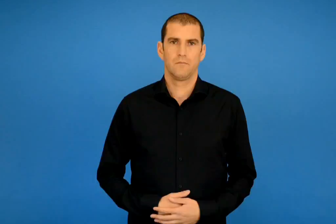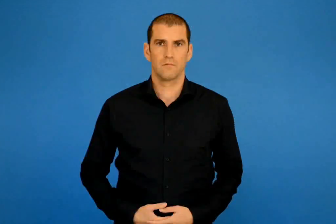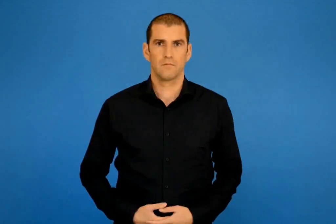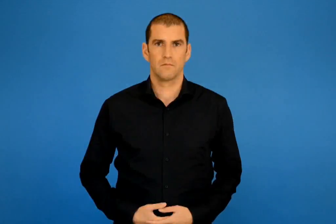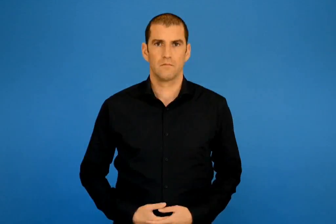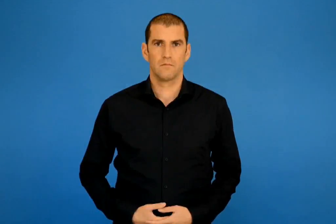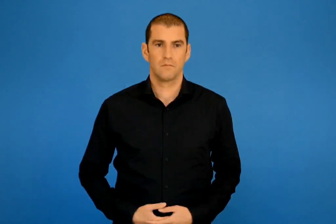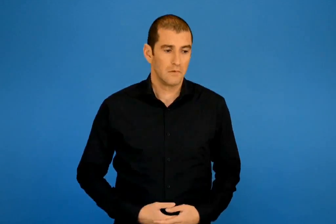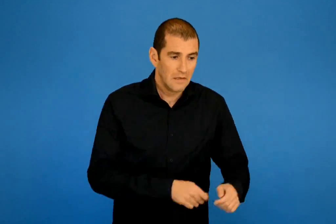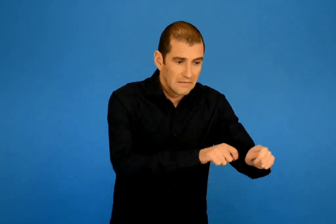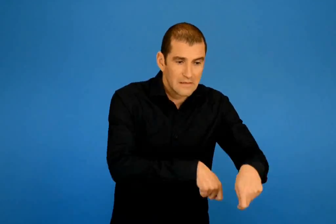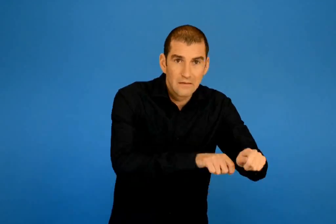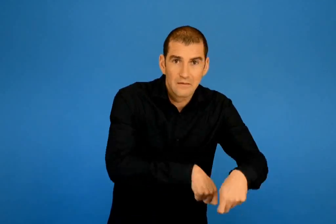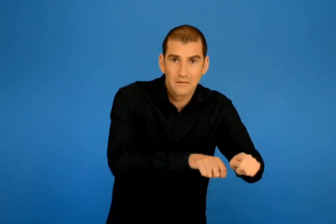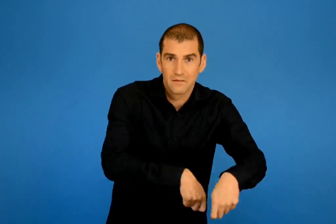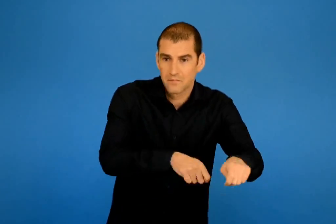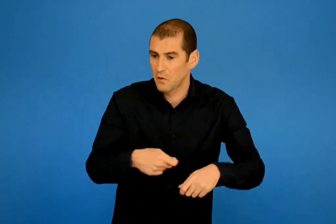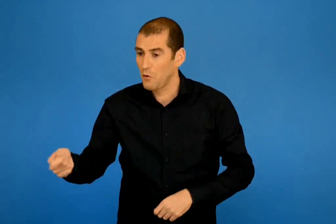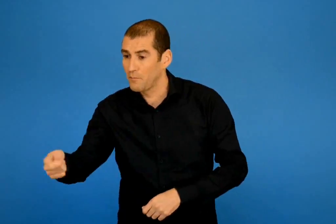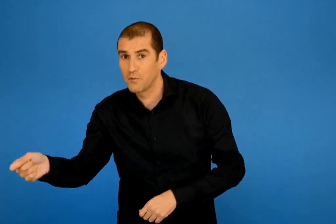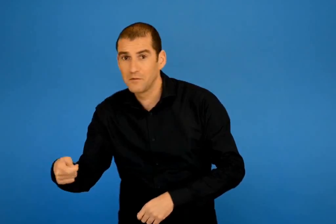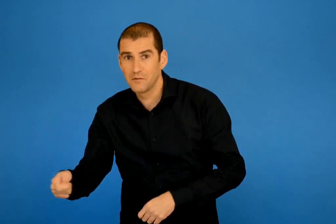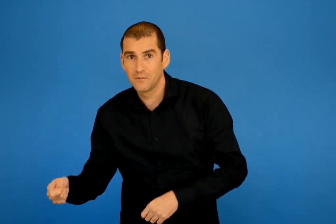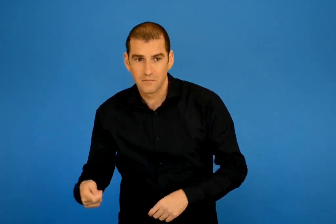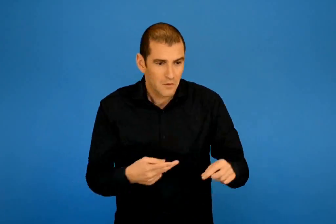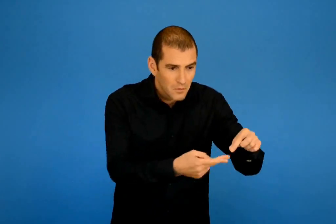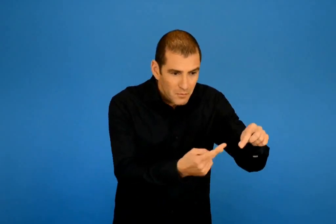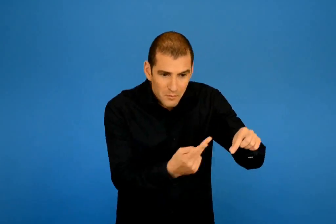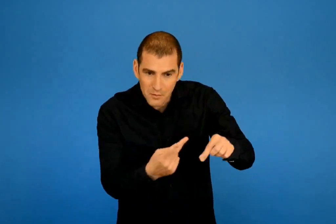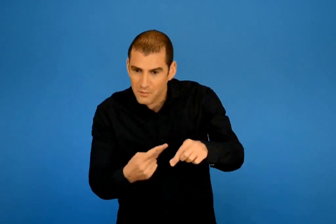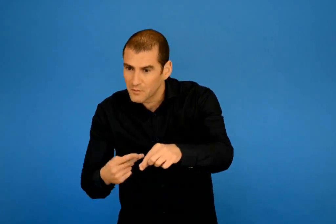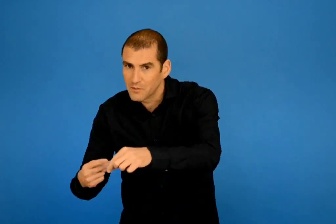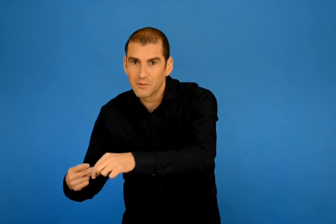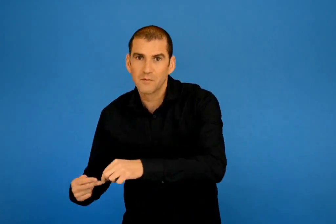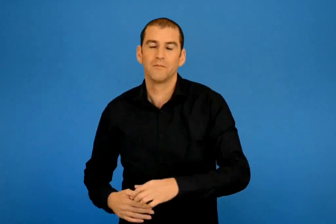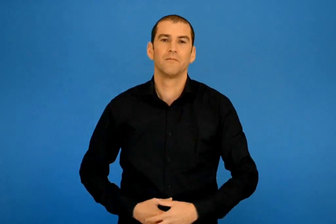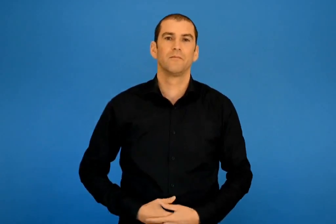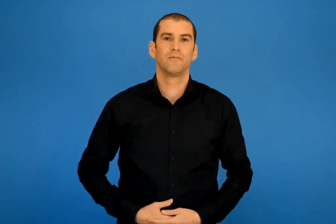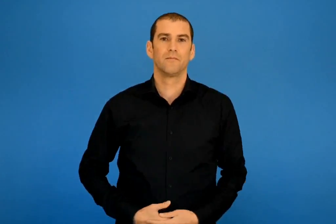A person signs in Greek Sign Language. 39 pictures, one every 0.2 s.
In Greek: το σκαλίζει το ποτίζει και το διπλοκαθαρίζει
